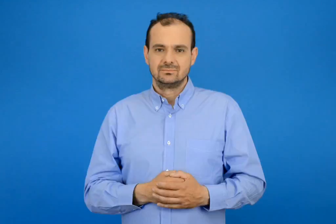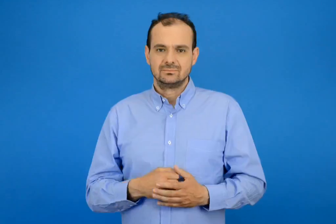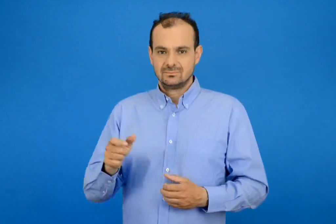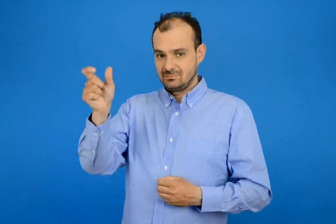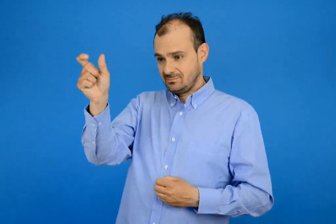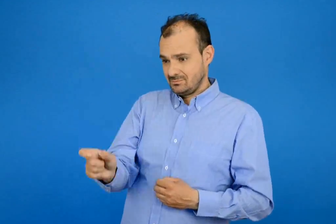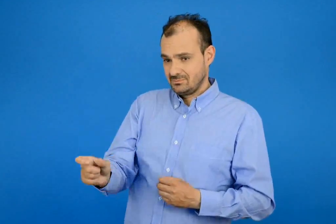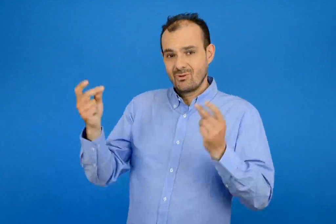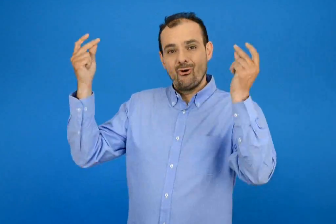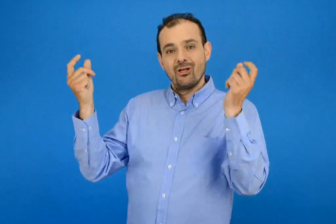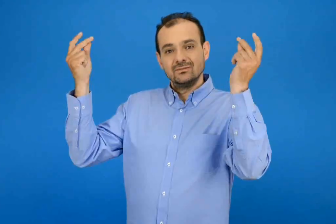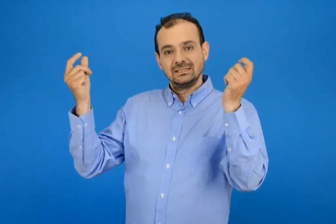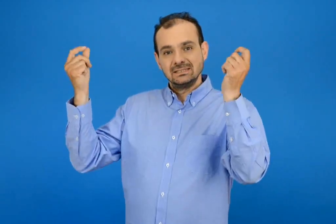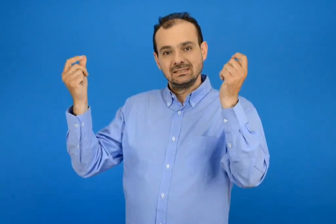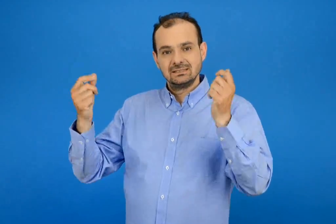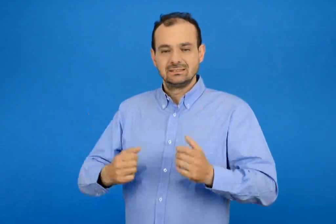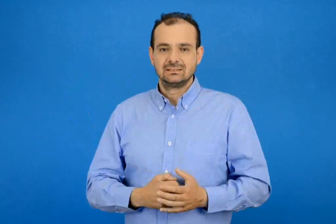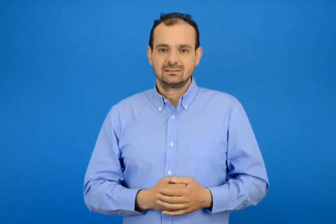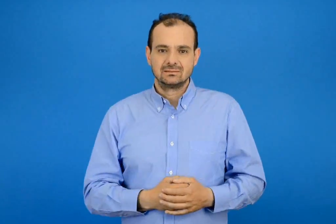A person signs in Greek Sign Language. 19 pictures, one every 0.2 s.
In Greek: χορευτής
